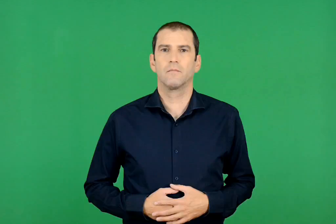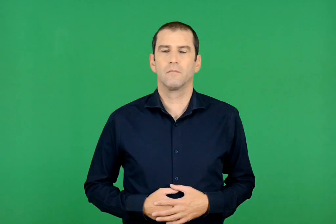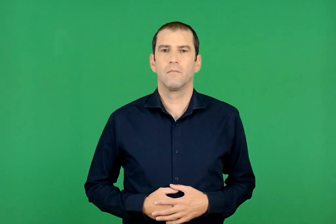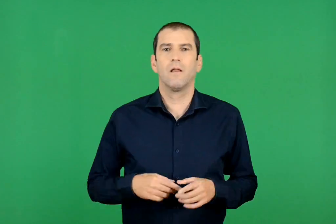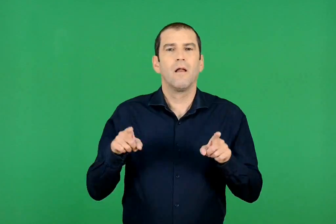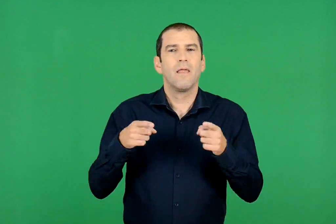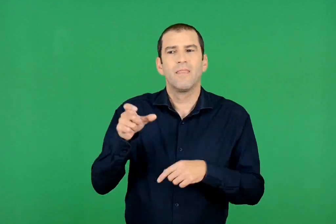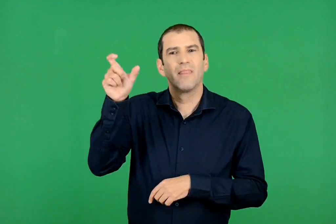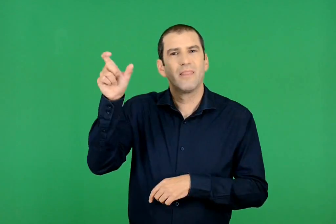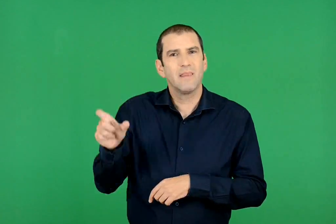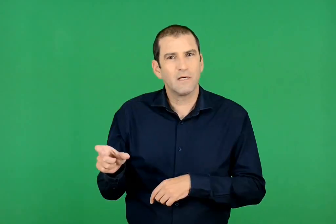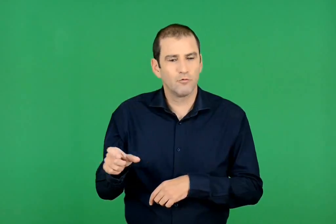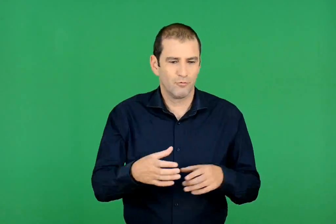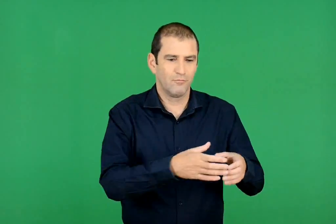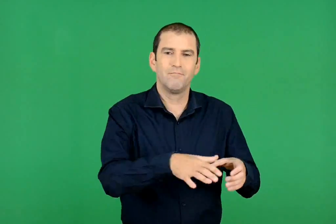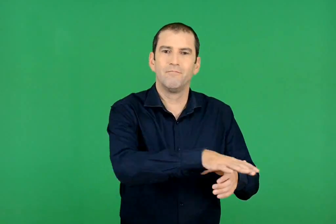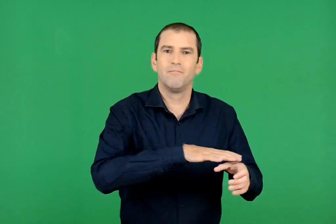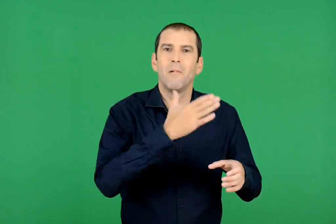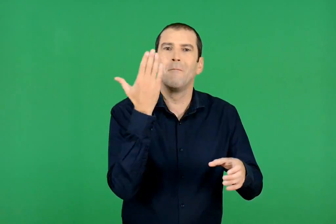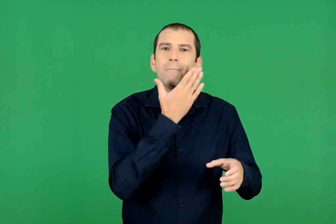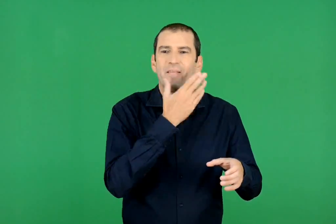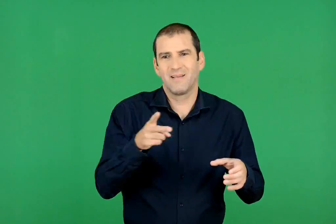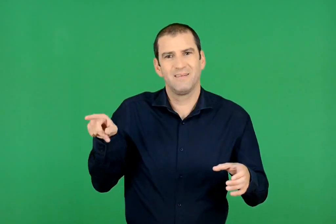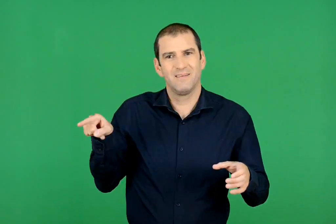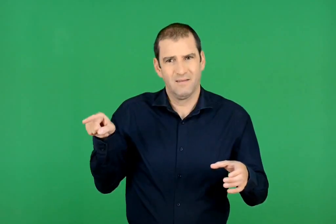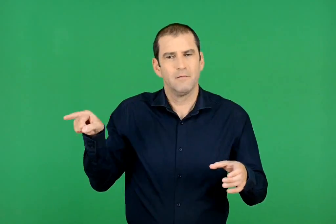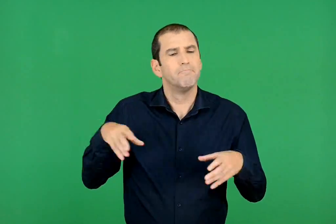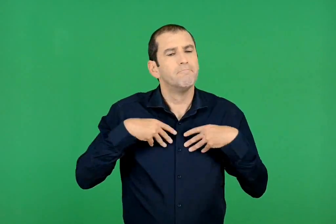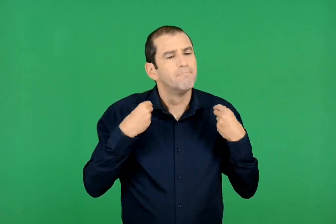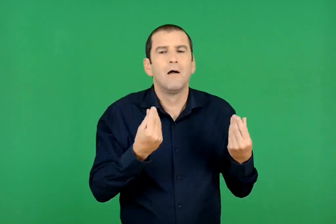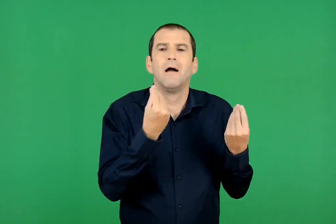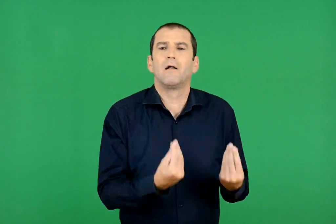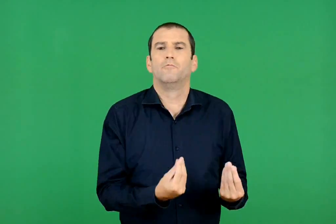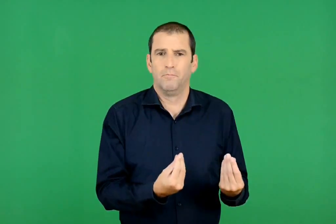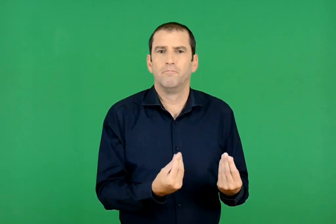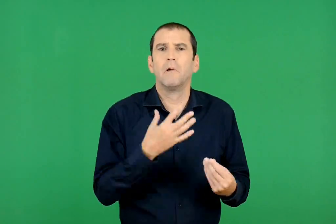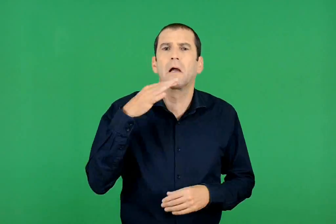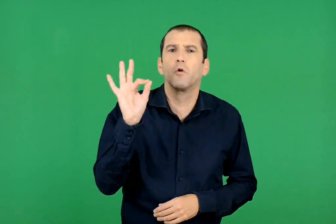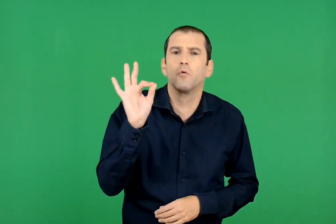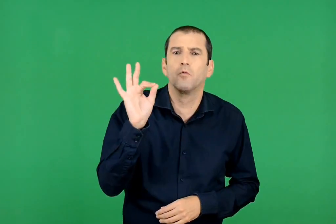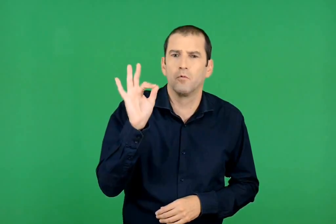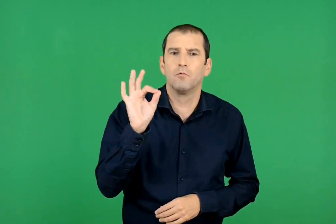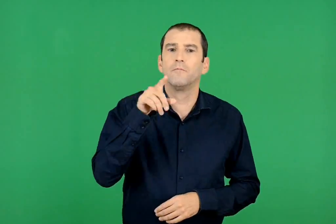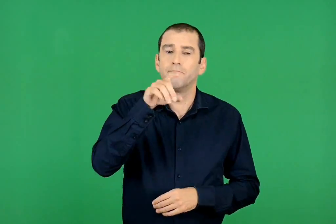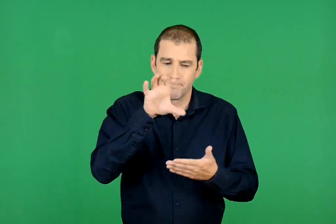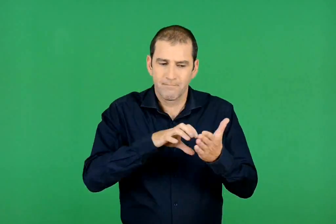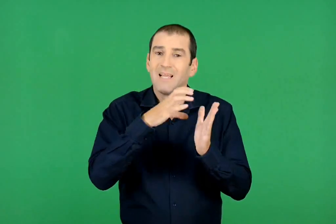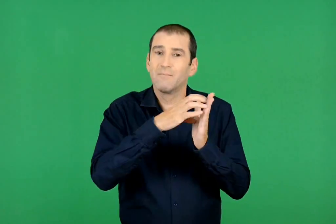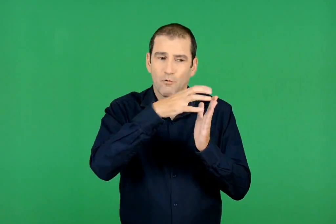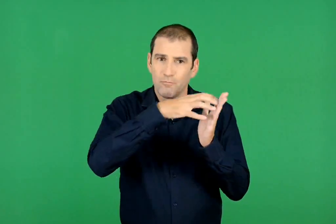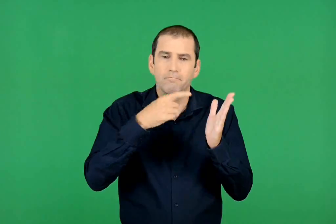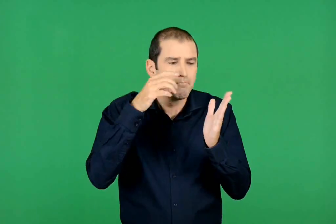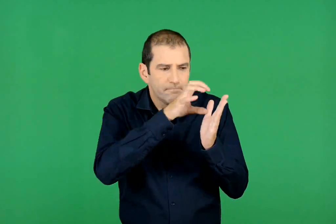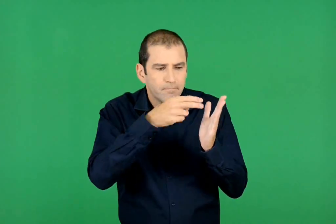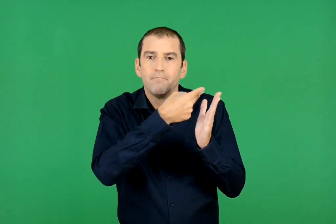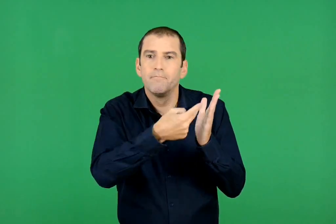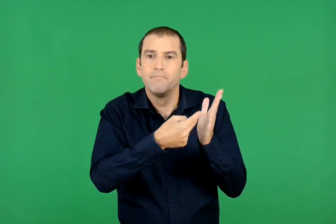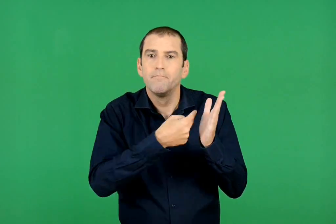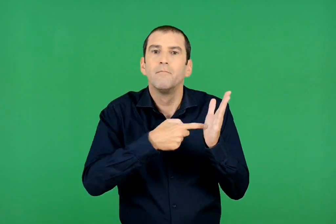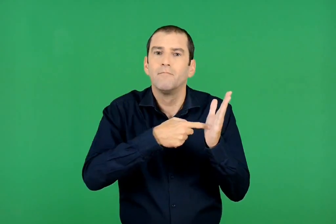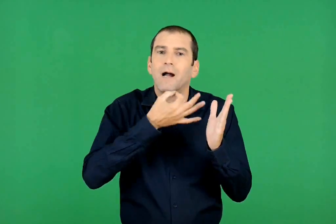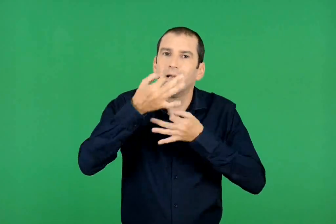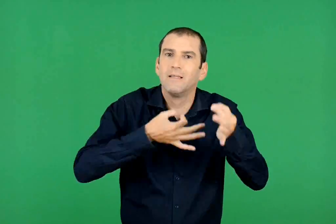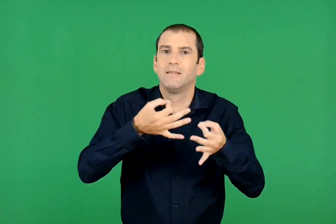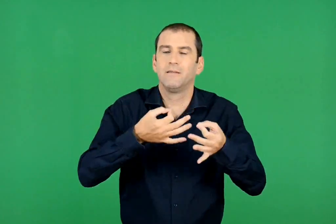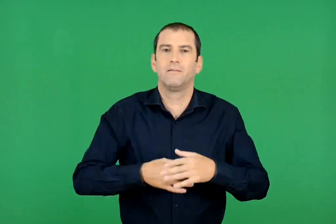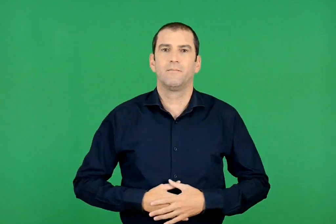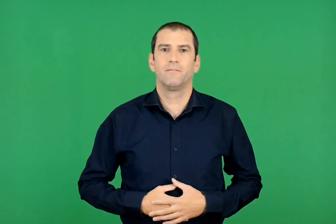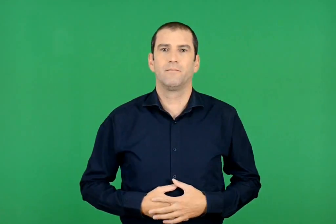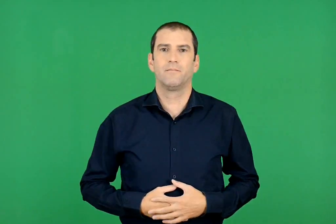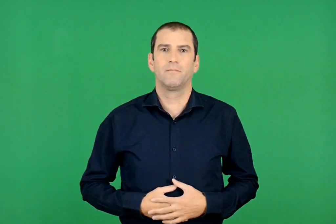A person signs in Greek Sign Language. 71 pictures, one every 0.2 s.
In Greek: γιατί ο δάσκαλος ήταν τόσο καλός με τους μαθητές του ; να αναζητήσετε τη φράση του κειμένου που δίνει την απάντηση
